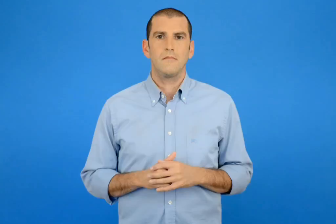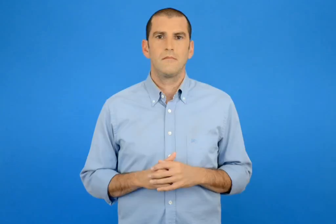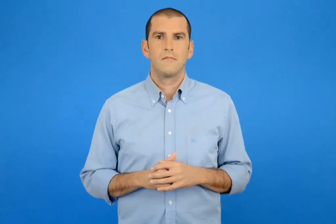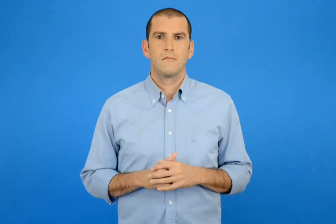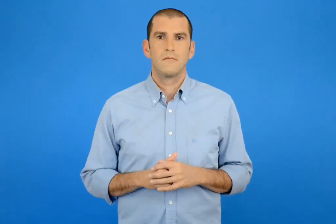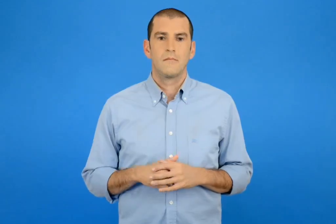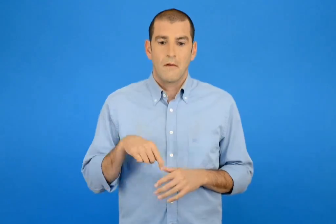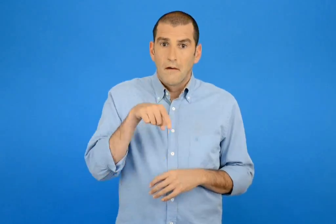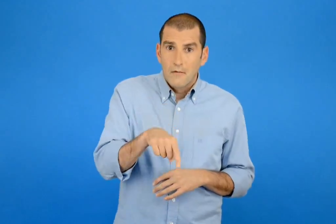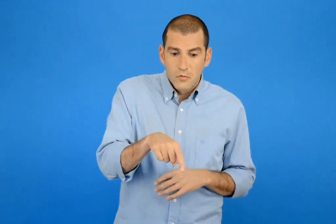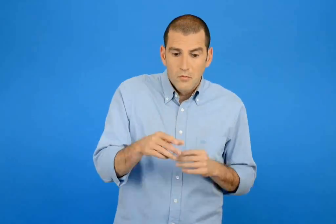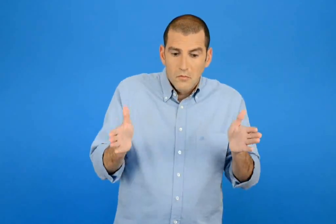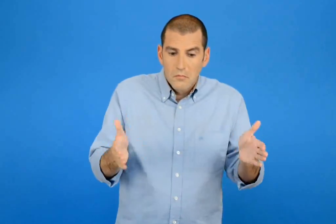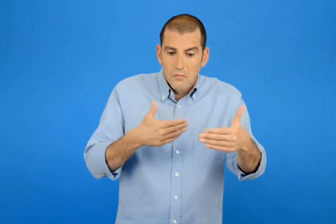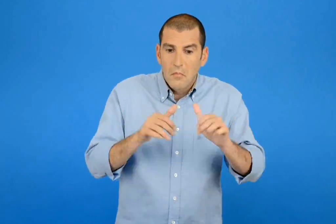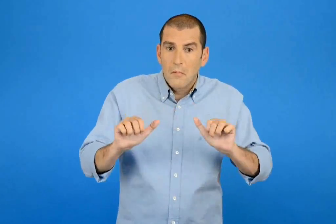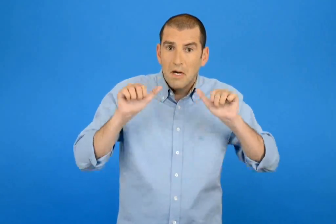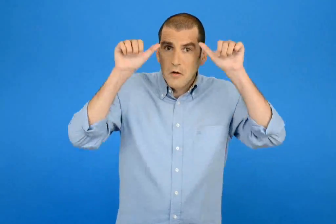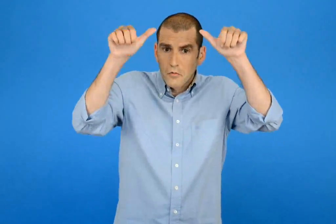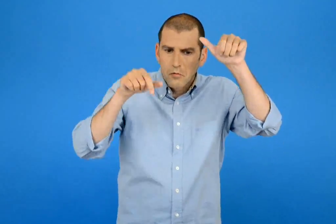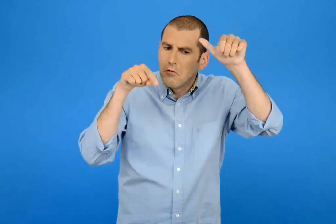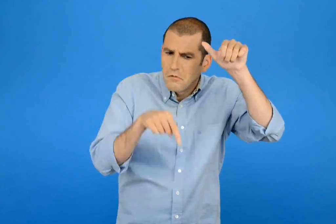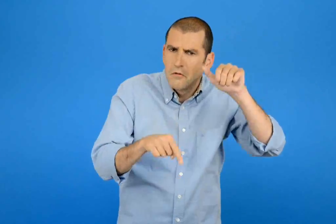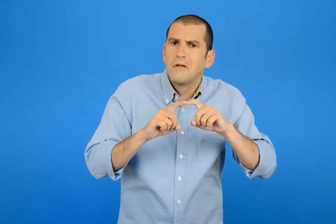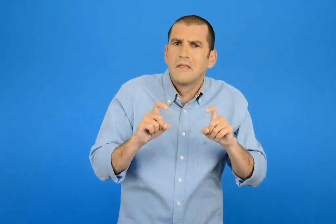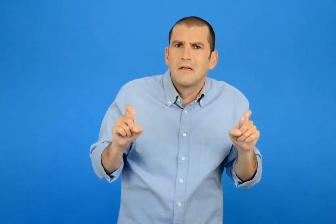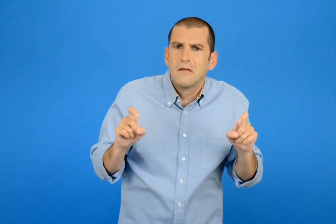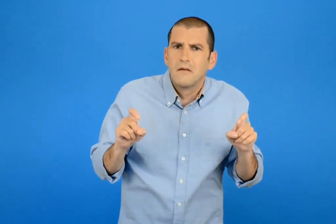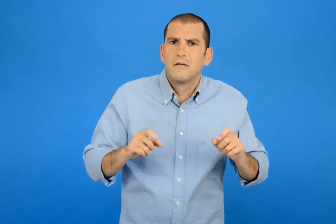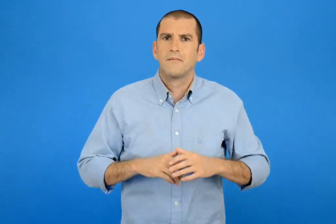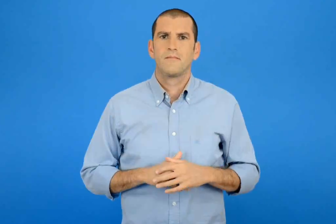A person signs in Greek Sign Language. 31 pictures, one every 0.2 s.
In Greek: τι είναι σε αυτό το μπαούλο ;
